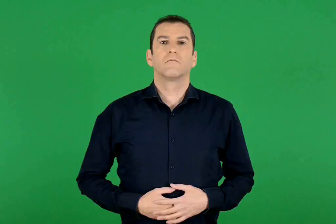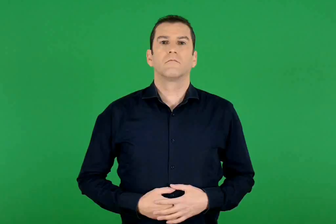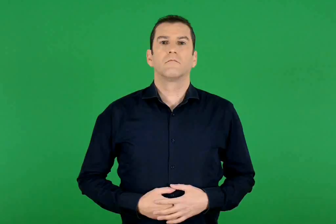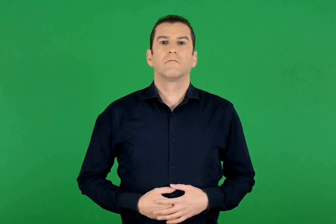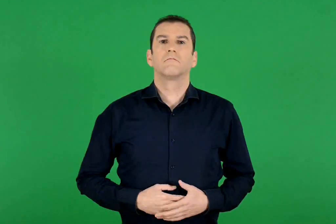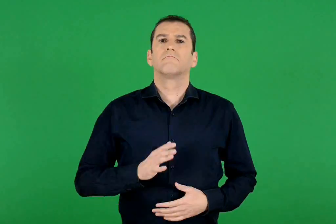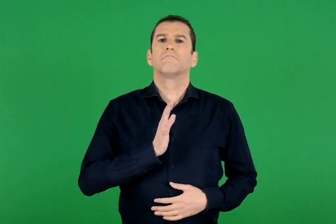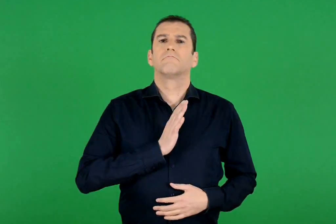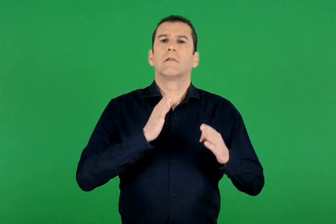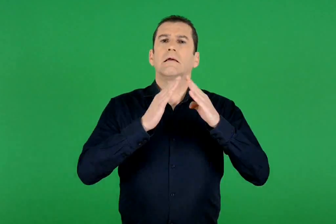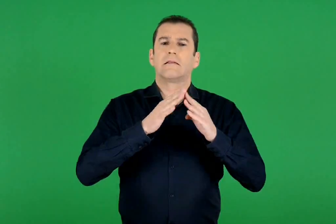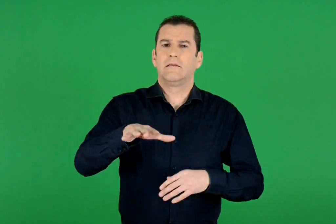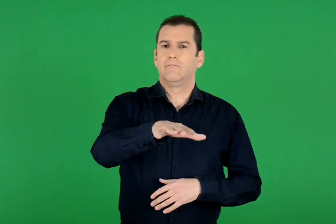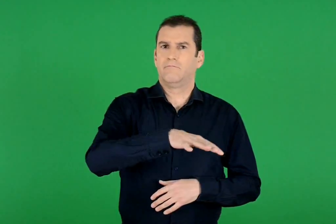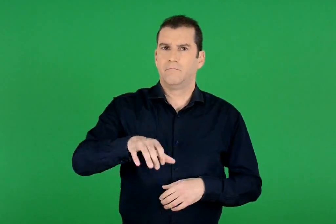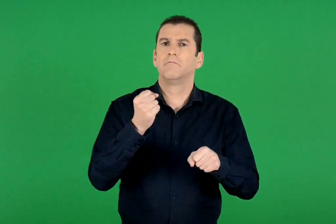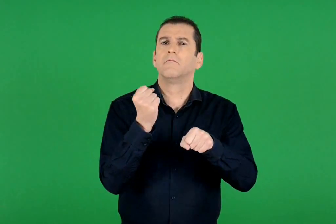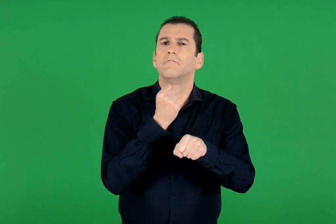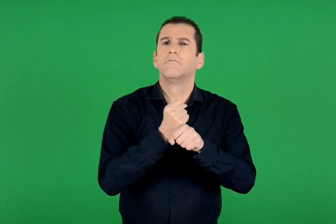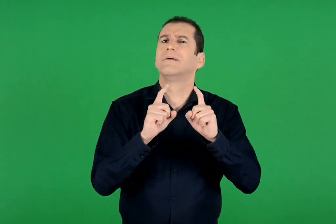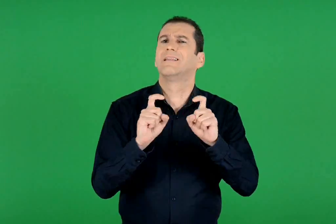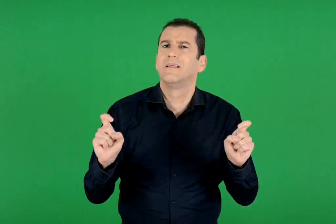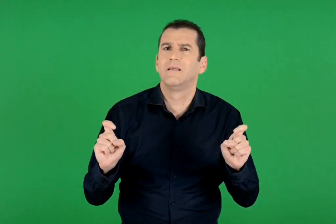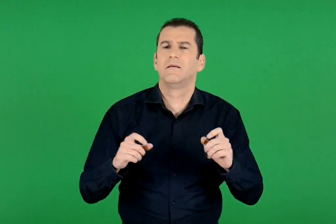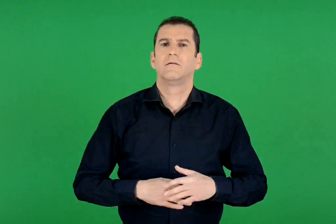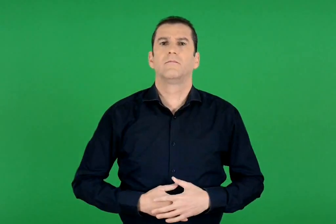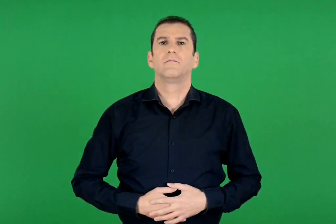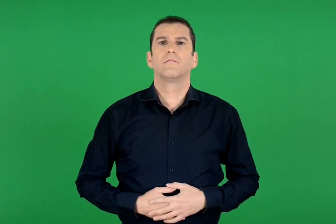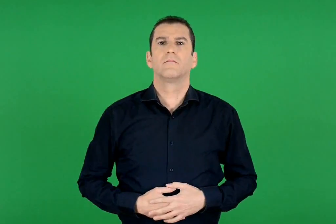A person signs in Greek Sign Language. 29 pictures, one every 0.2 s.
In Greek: ποιες είναι οι ασχολίες των κατοίκων ;
